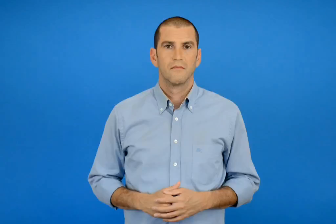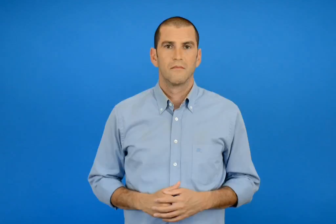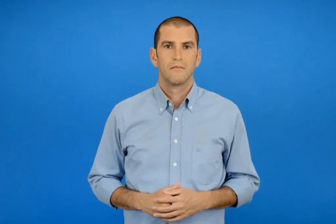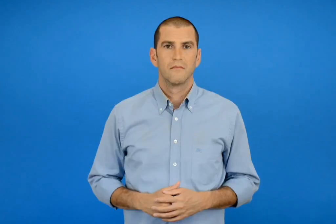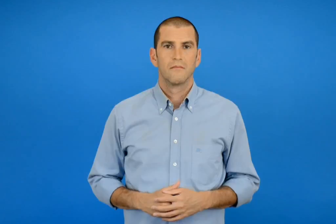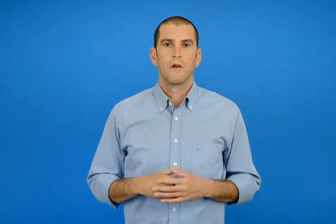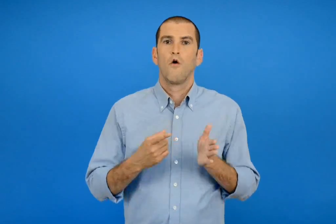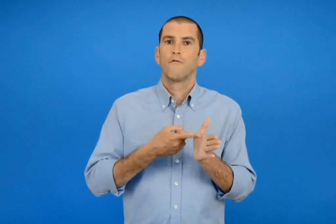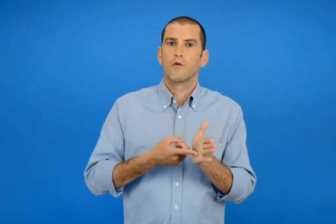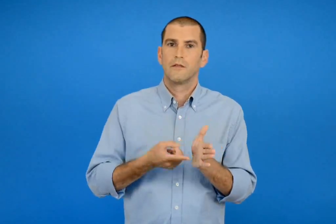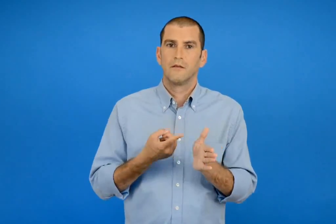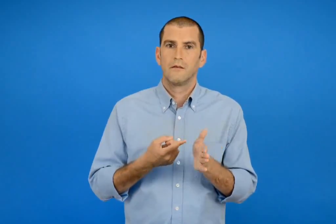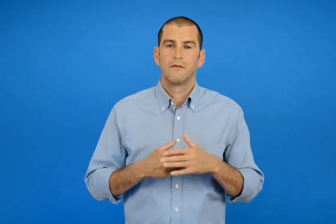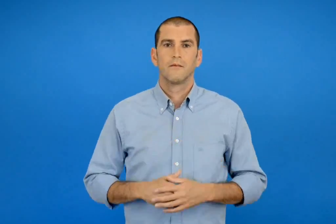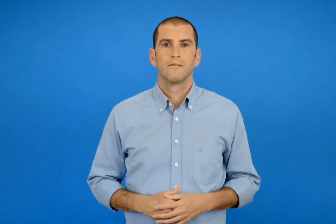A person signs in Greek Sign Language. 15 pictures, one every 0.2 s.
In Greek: φορές
